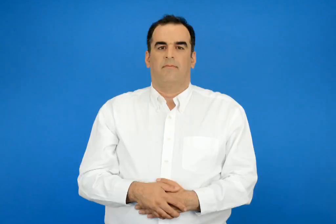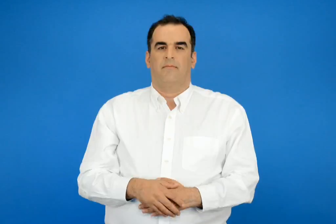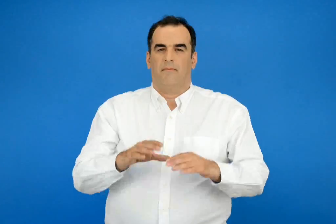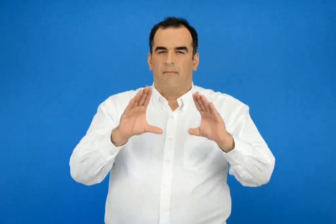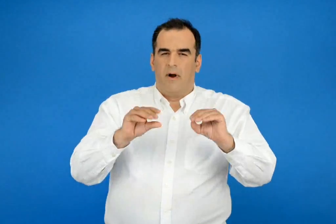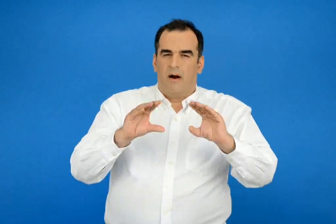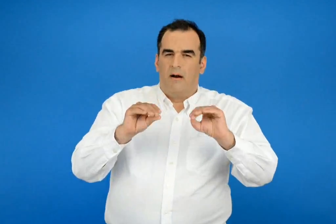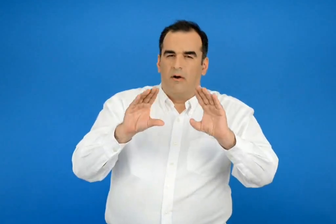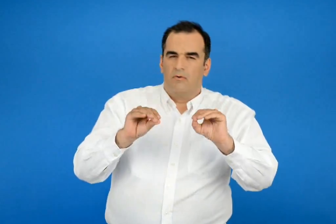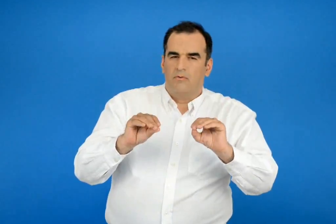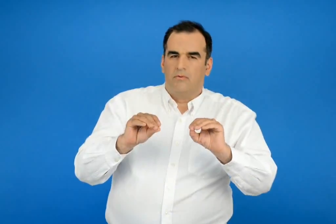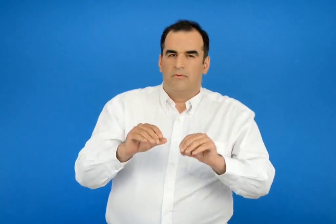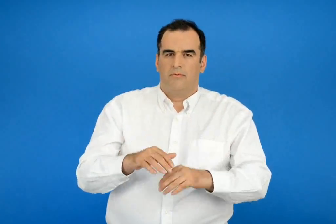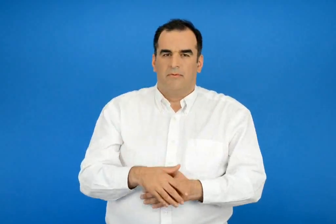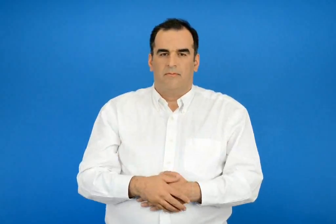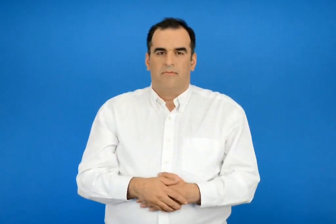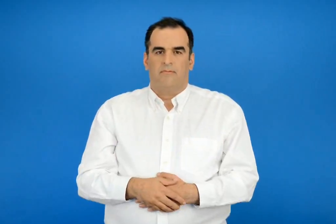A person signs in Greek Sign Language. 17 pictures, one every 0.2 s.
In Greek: μαλακός
